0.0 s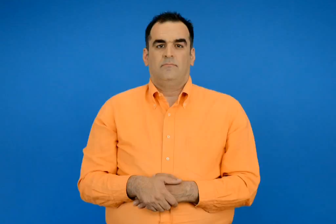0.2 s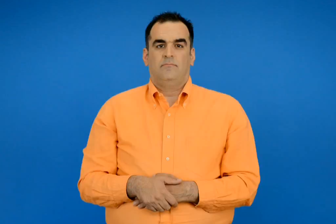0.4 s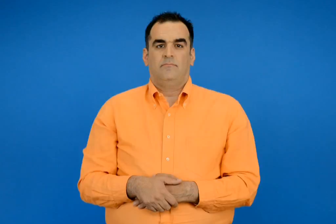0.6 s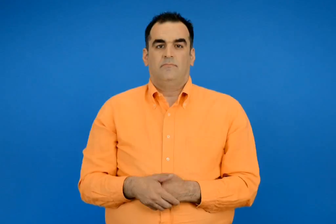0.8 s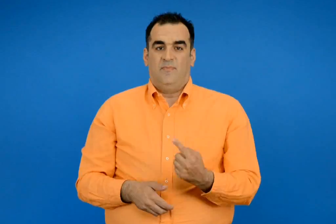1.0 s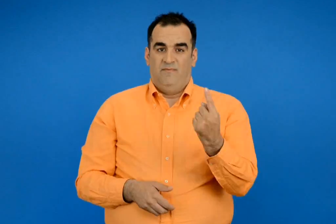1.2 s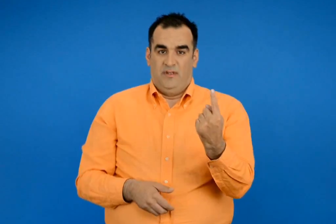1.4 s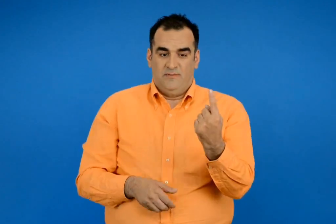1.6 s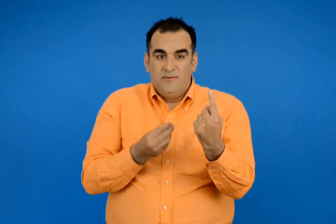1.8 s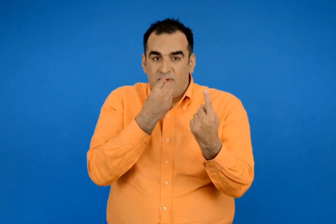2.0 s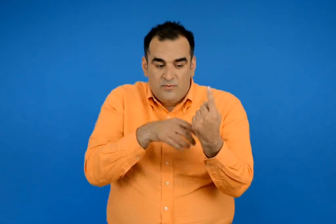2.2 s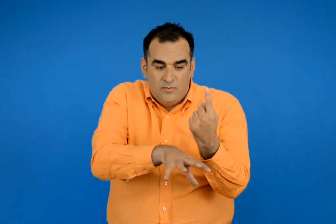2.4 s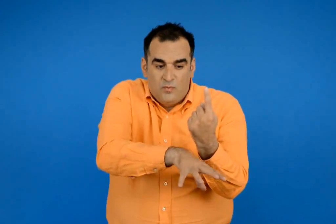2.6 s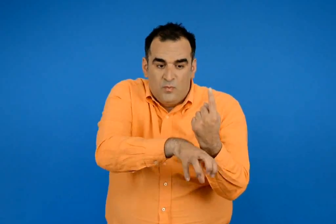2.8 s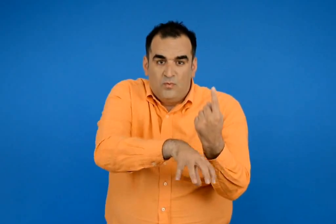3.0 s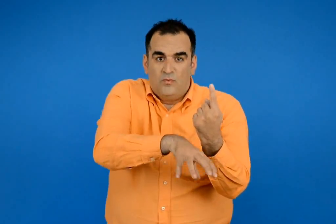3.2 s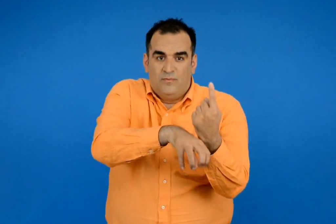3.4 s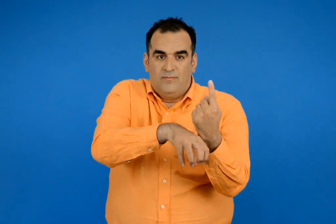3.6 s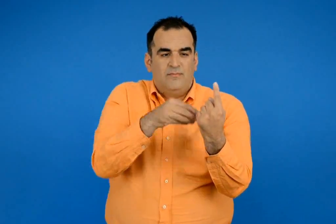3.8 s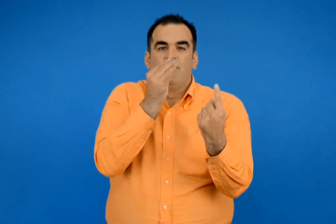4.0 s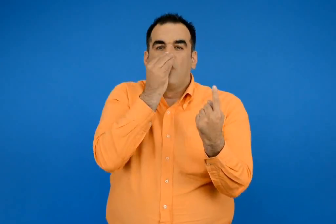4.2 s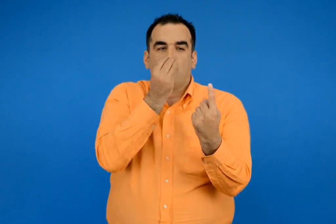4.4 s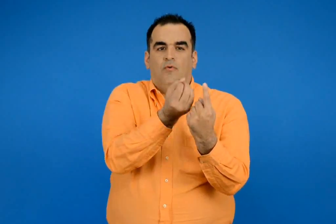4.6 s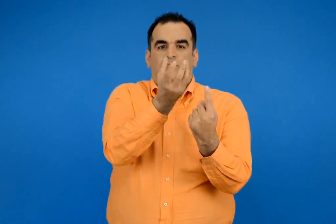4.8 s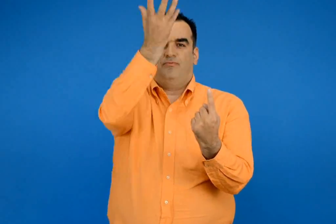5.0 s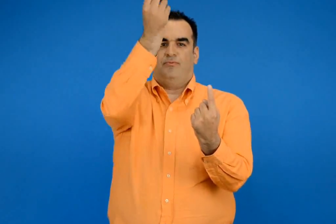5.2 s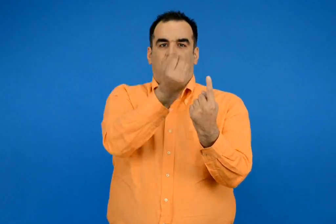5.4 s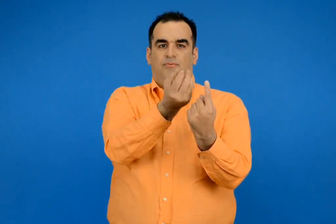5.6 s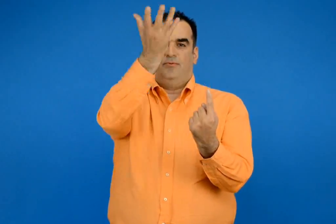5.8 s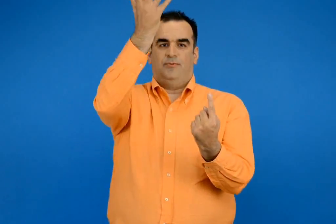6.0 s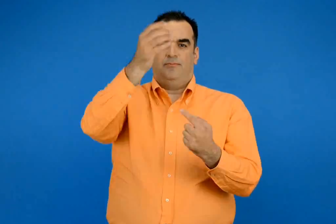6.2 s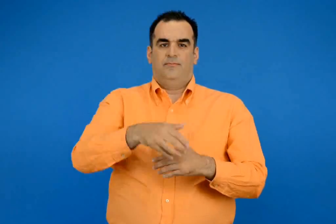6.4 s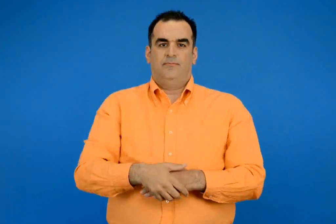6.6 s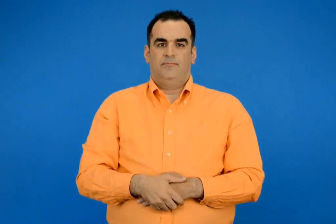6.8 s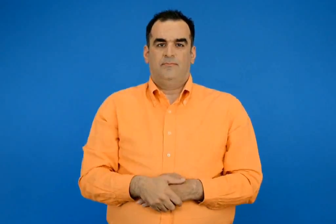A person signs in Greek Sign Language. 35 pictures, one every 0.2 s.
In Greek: όταν εάν φυτό φτιάχνει την τροφή του ελευθερώνει οξυγόνο
